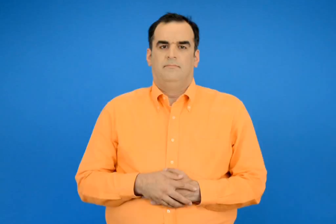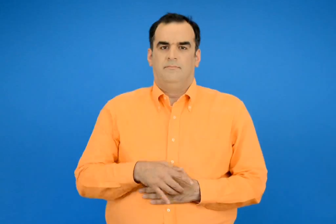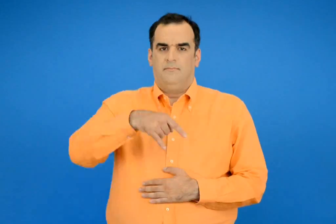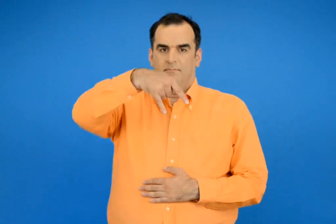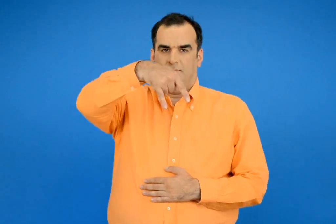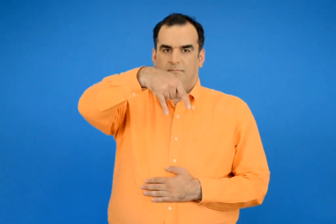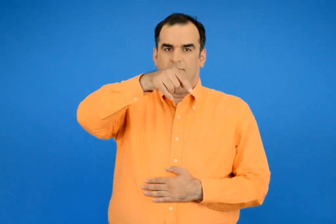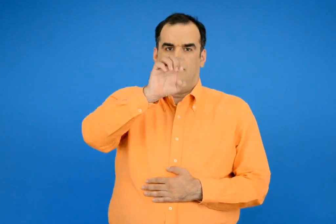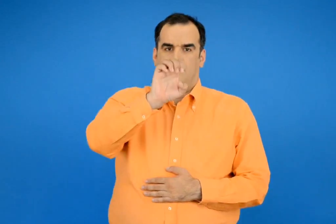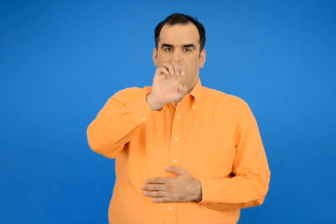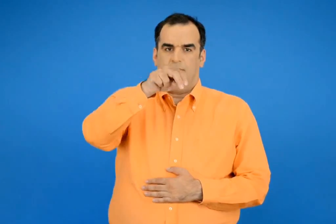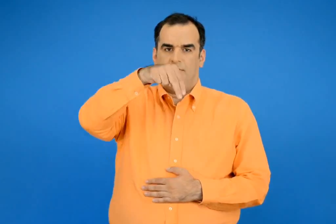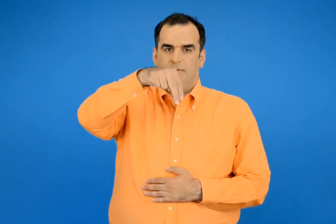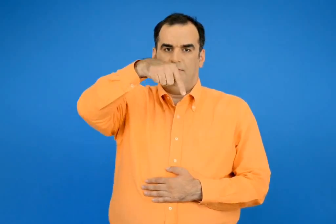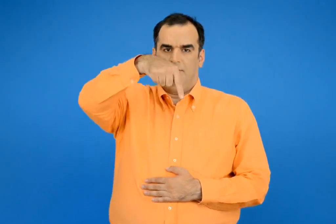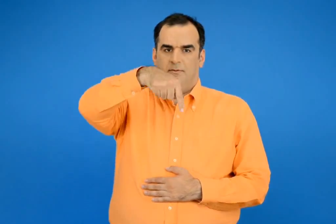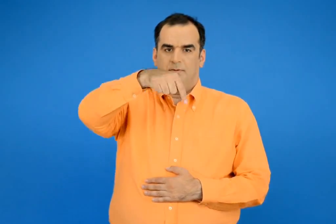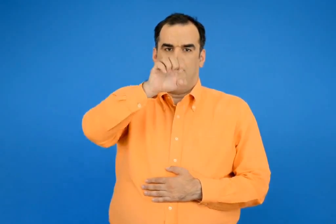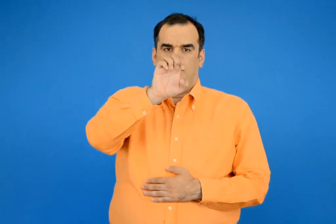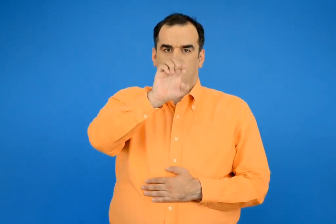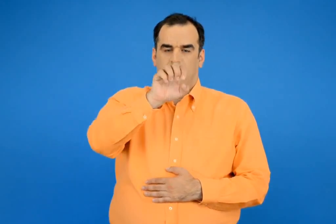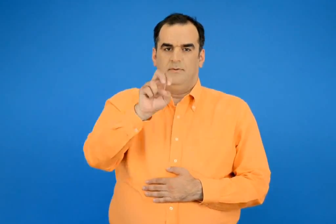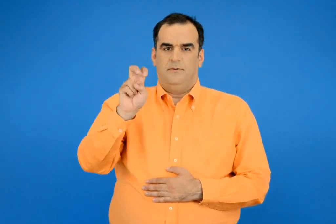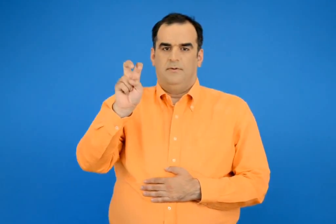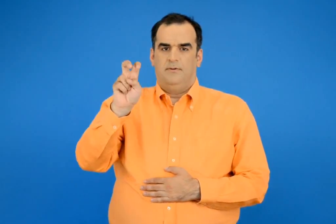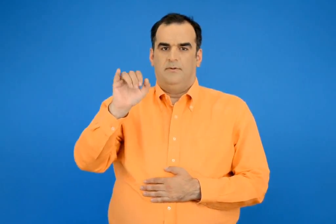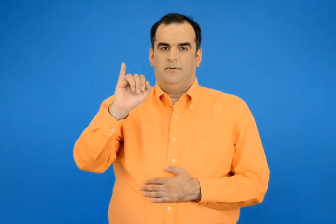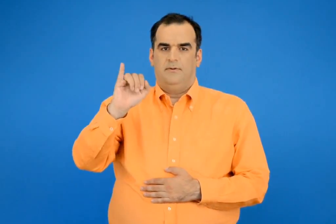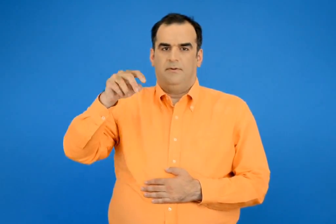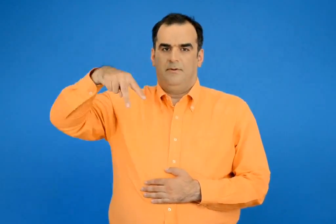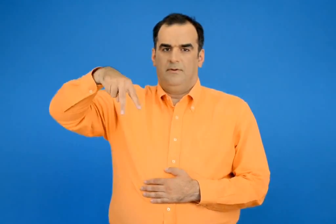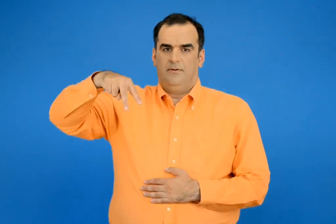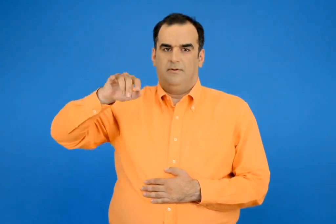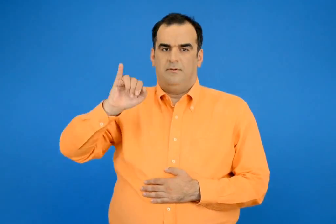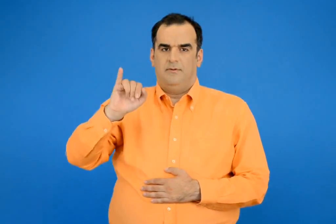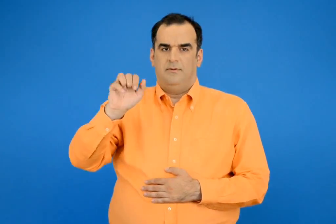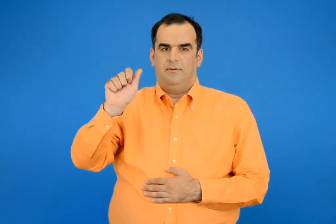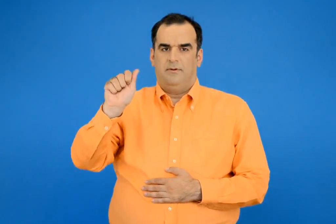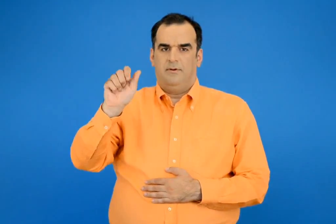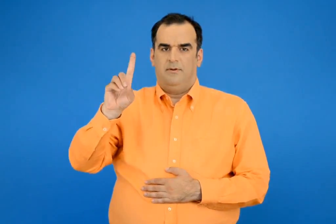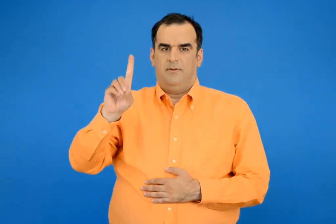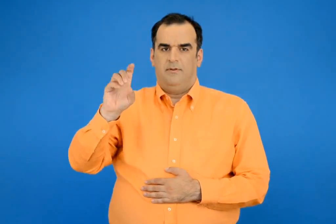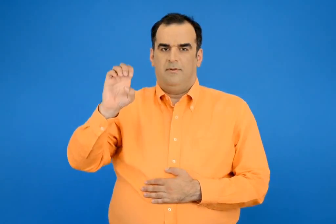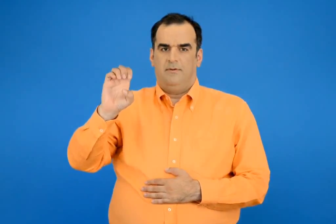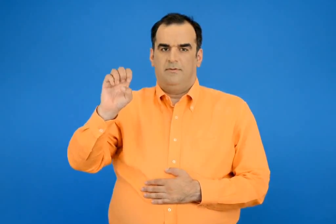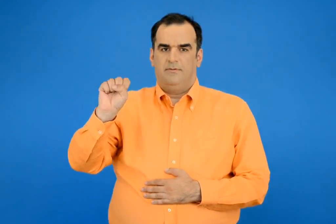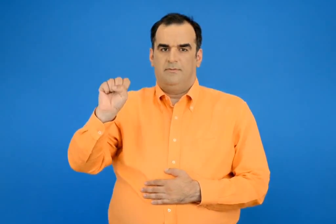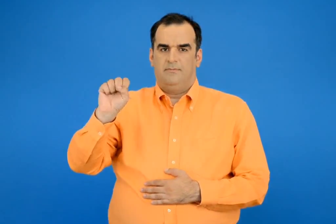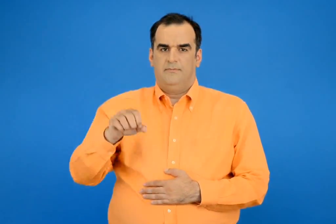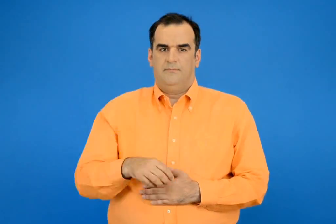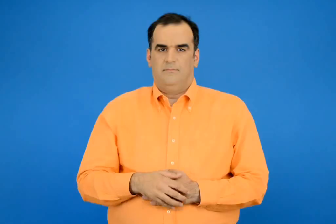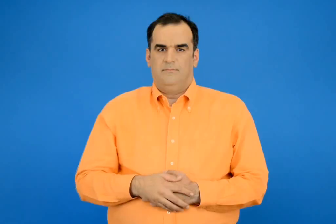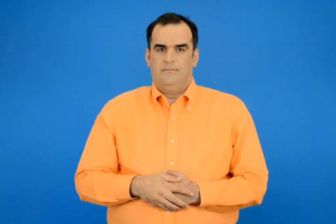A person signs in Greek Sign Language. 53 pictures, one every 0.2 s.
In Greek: πέντε χιλιάδες
